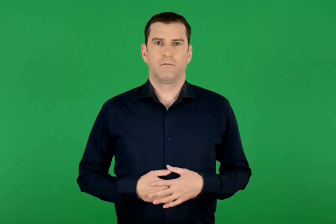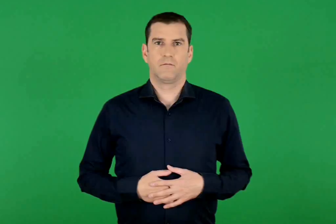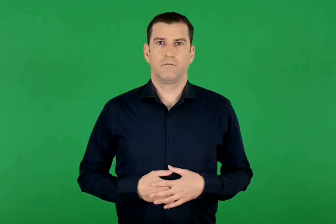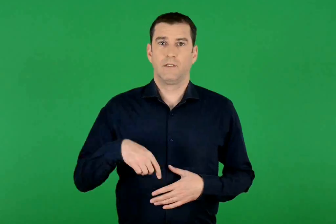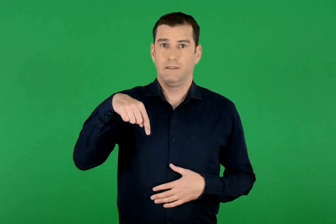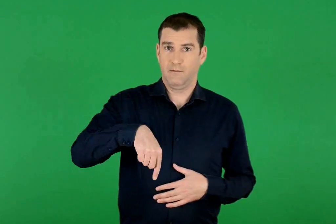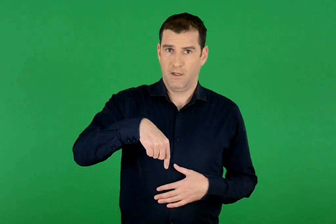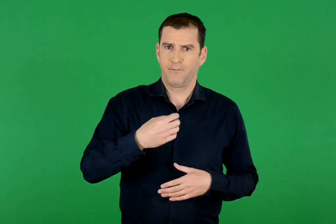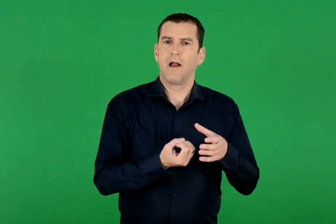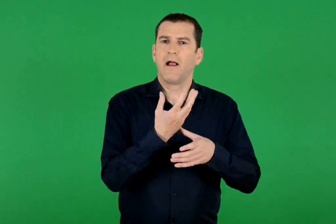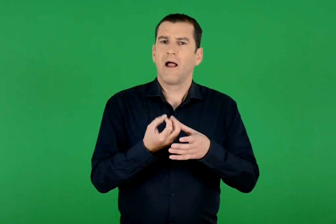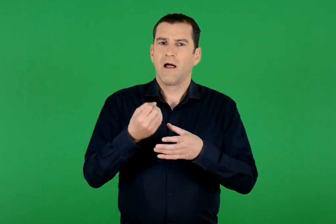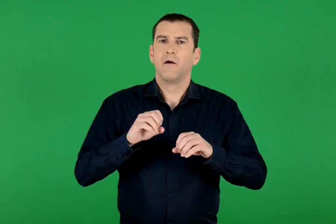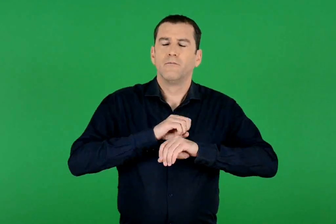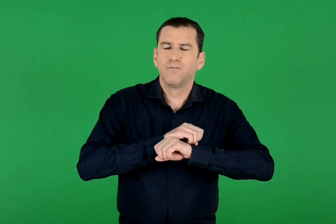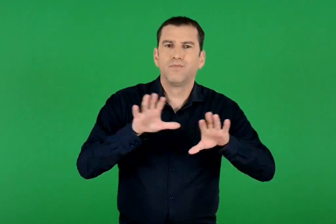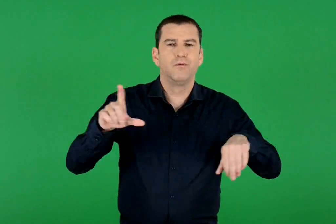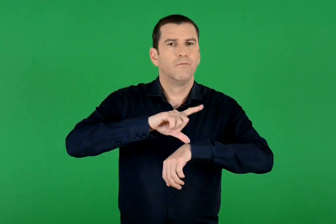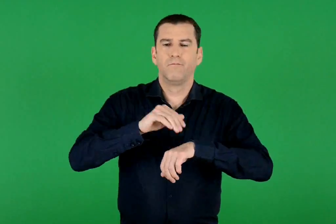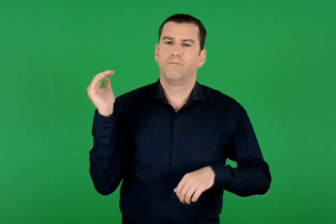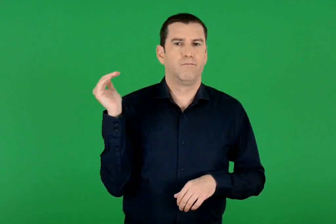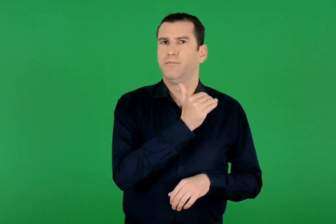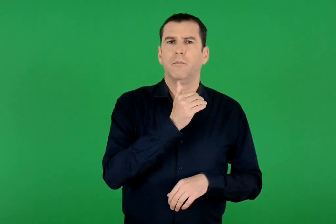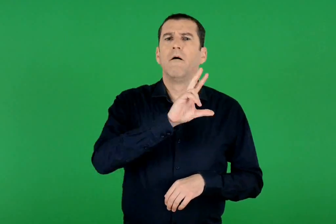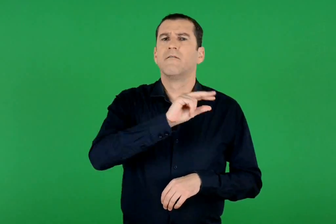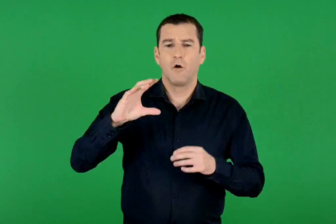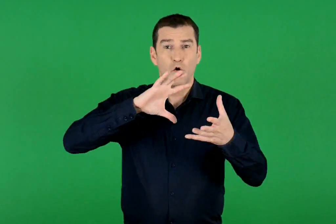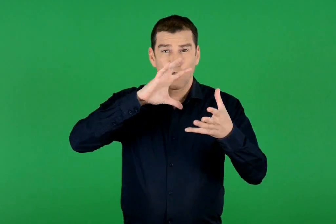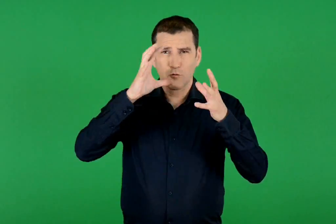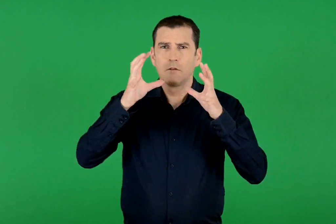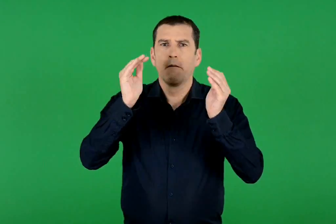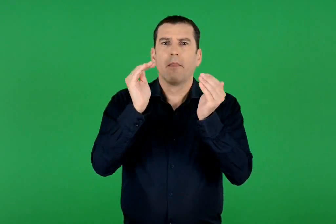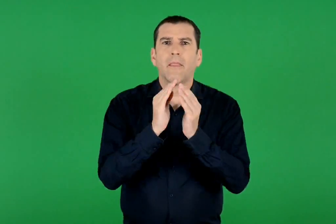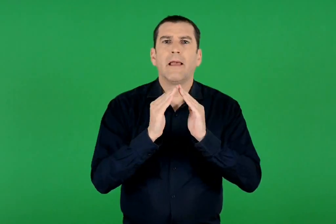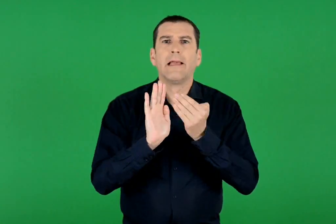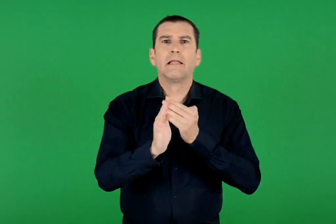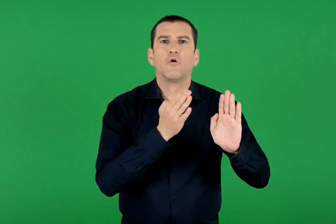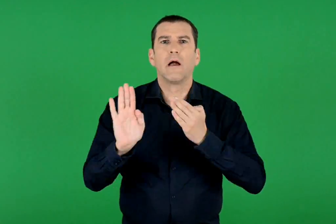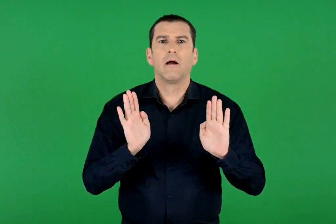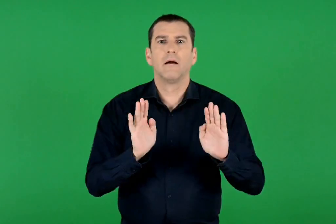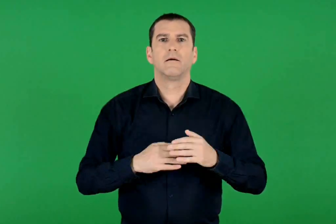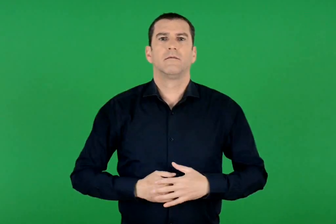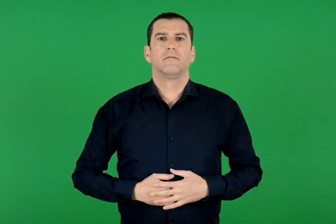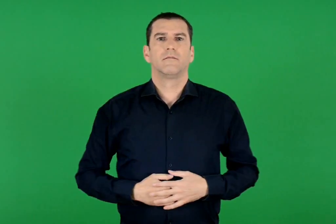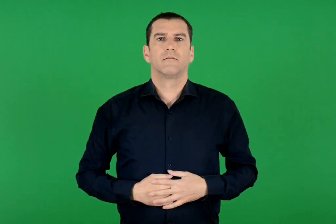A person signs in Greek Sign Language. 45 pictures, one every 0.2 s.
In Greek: σήμερα τα νέα μεταδίδονται πολύ γρήγορα σαν να είναι ο κόσμος μια γειτονιά
